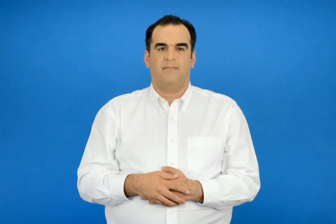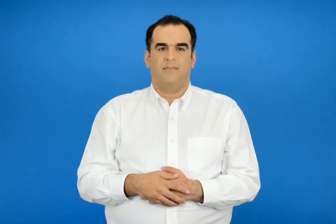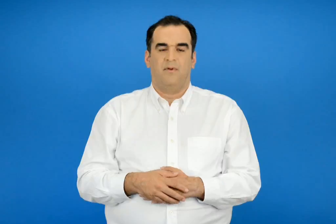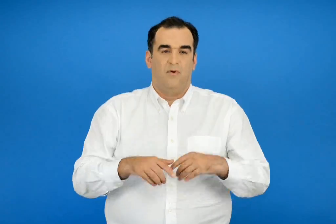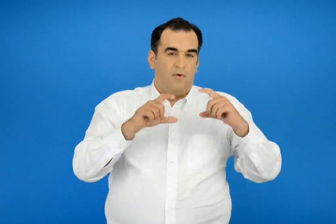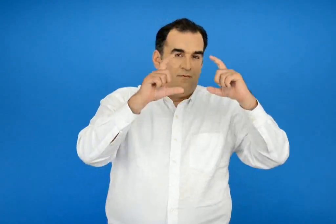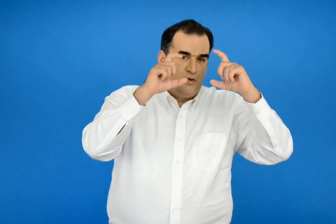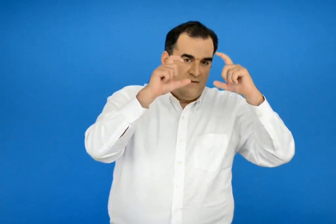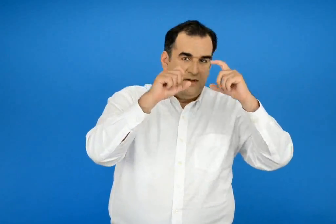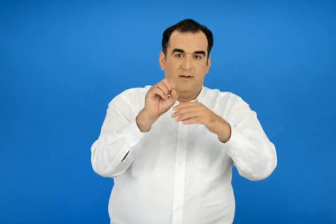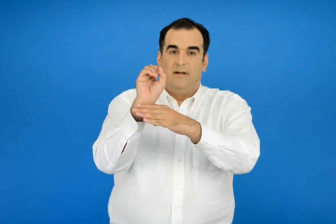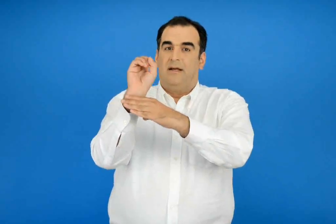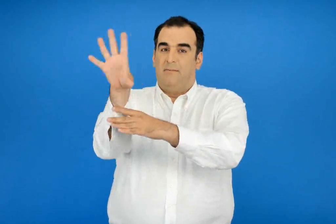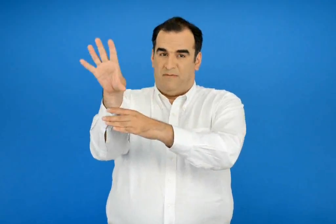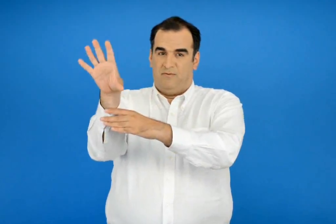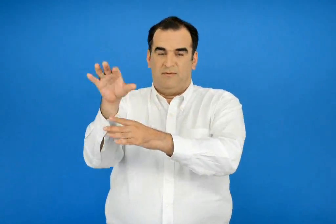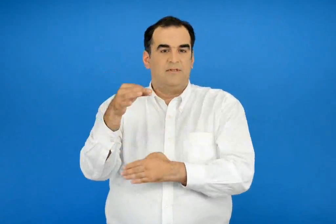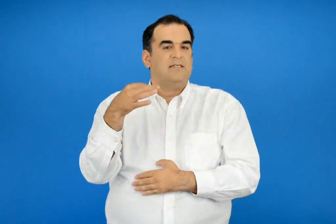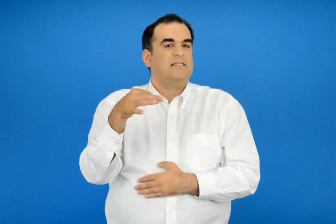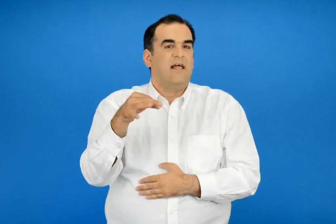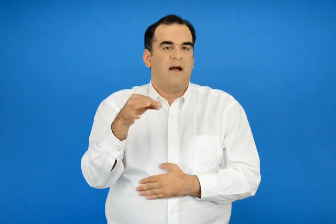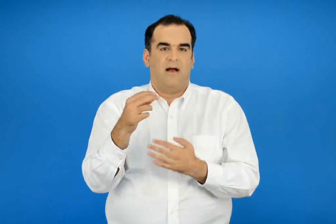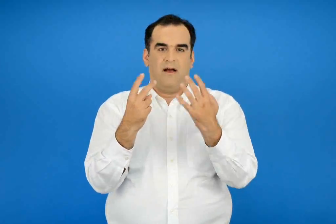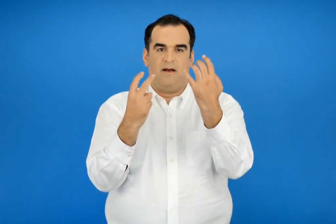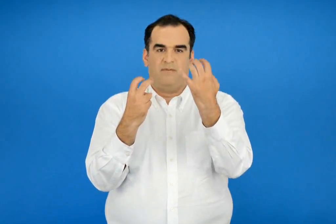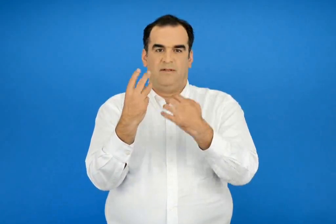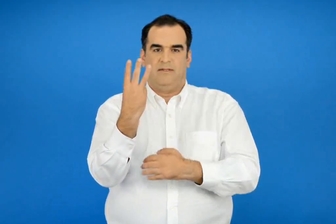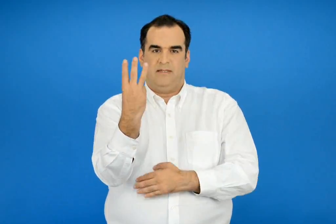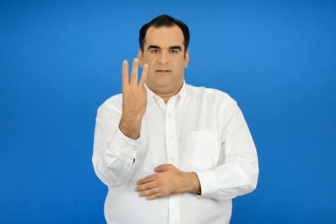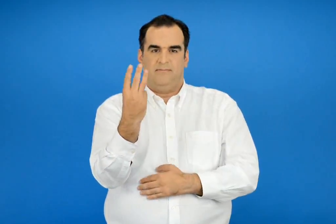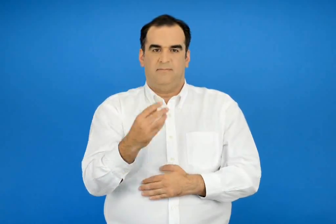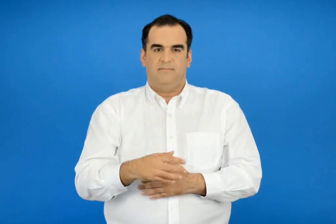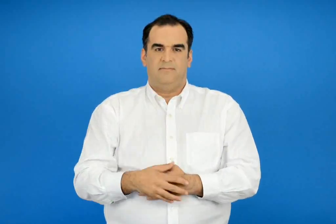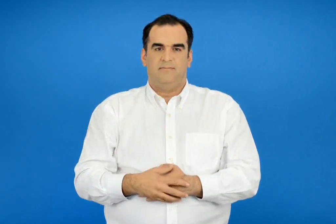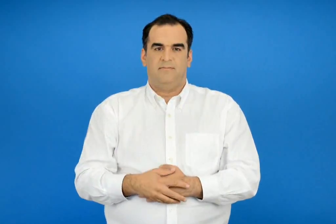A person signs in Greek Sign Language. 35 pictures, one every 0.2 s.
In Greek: φωτογραφία και κινηματογράφος 73
